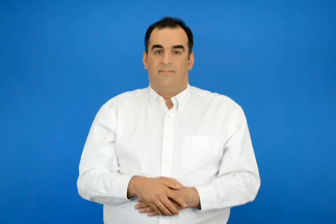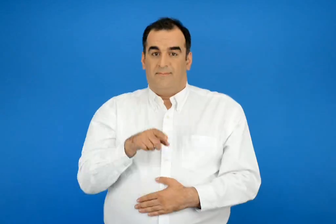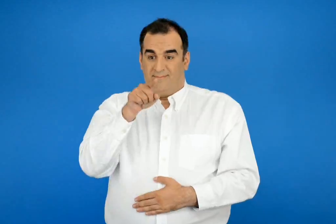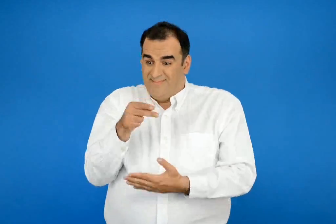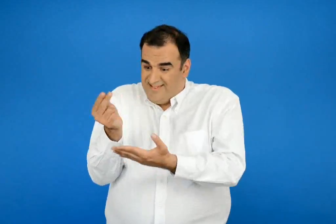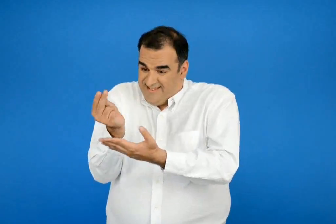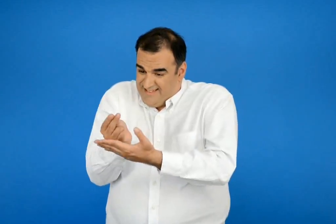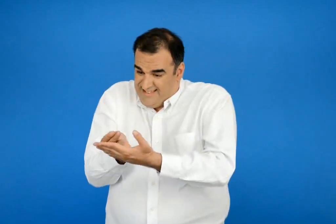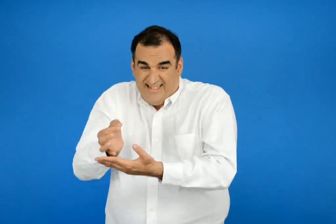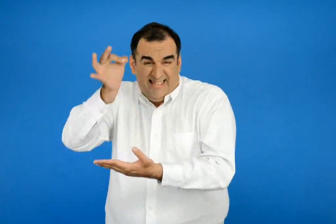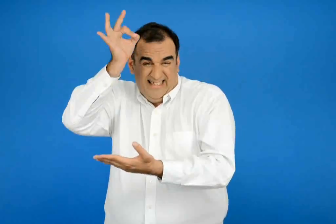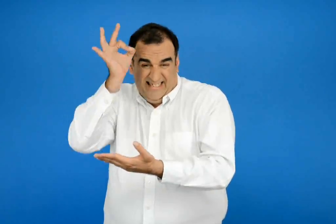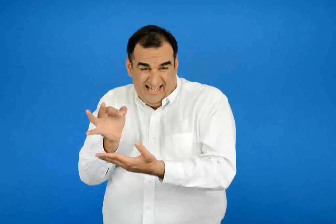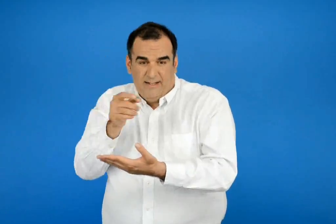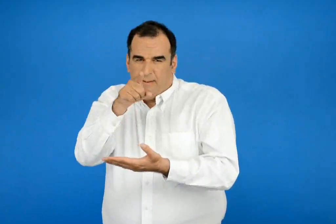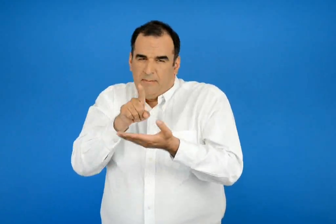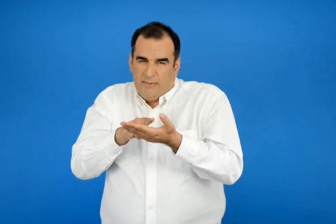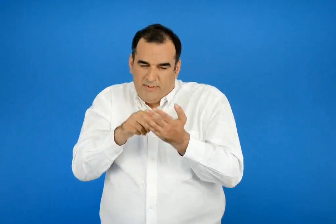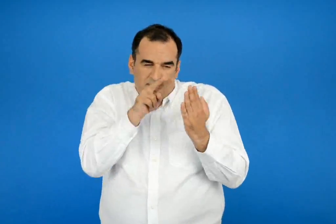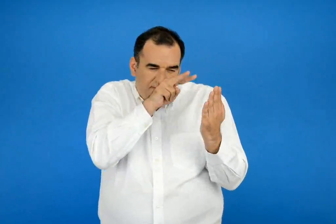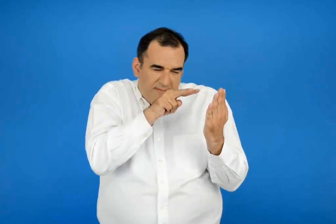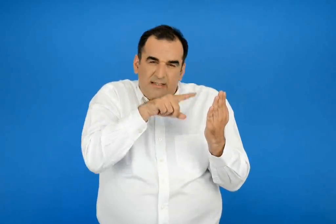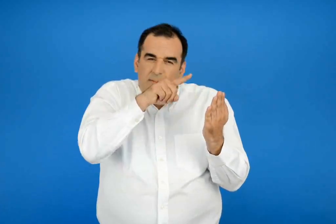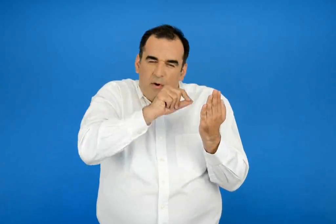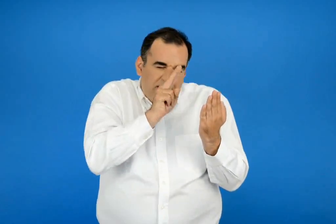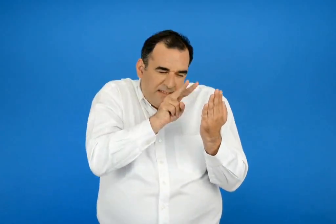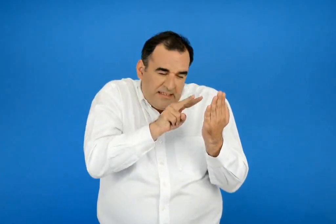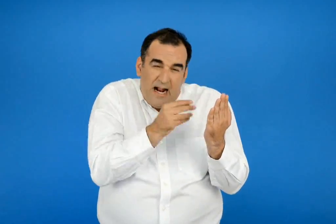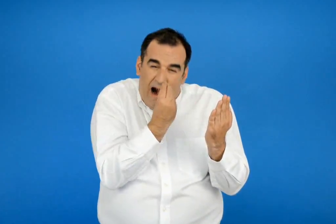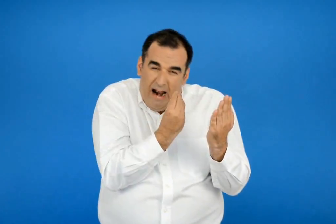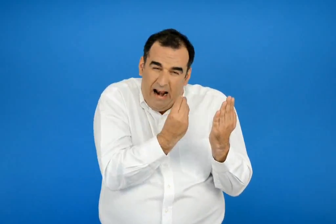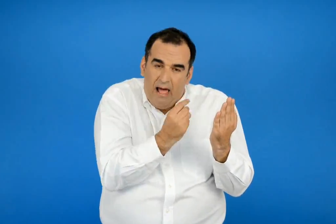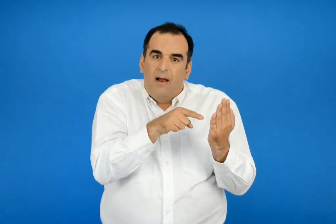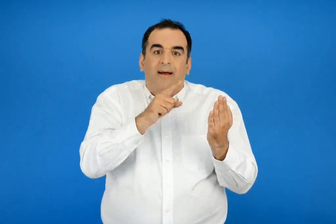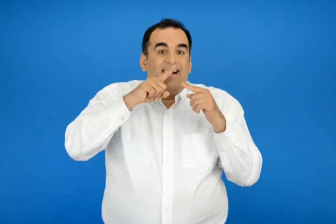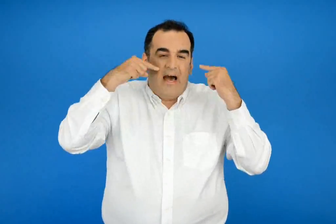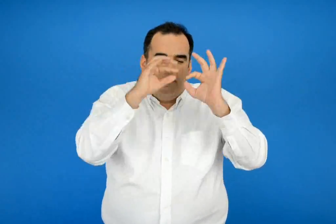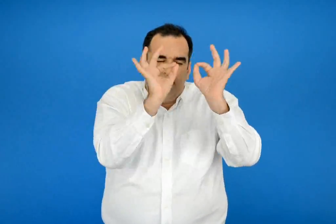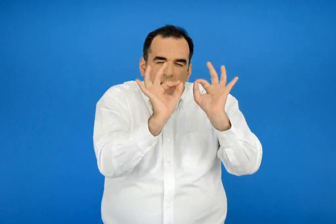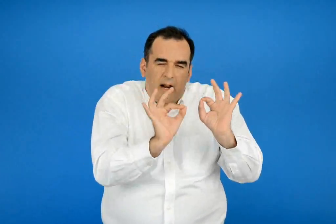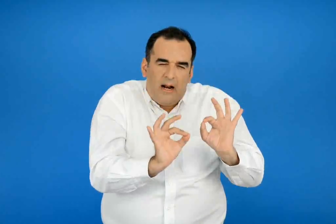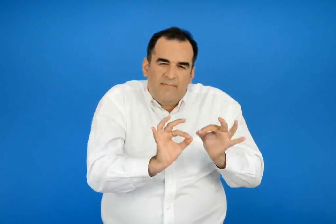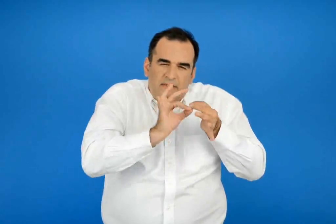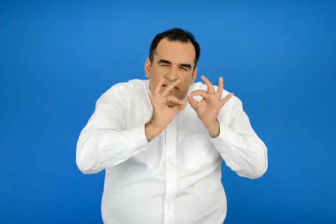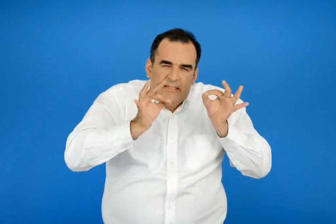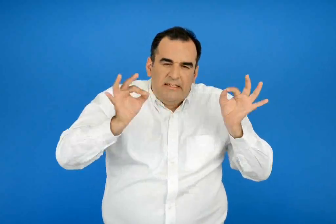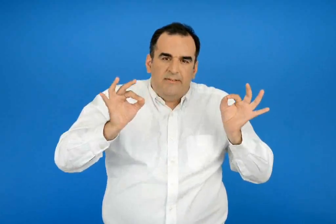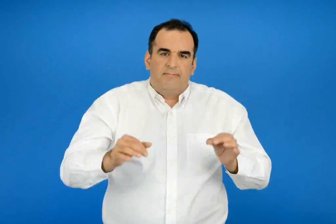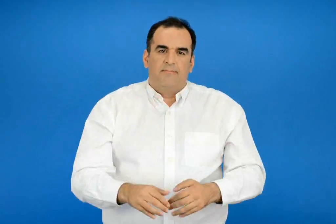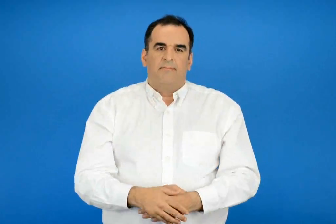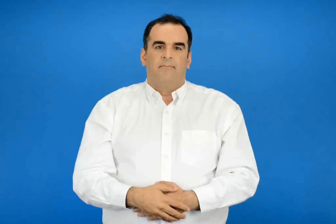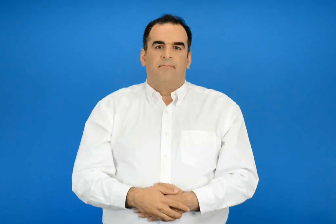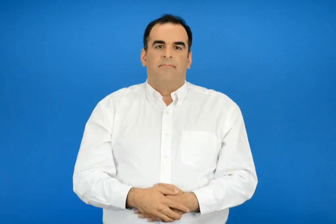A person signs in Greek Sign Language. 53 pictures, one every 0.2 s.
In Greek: για να το κάνεις όπως ακριβώς είναι διάβασε πολύ προσεκτικά πως το περιγράφει η χαρά
